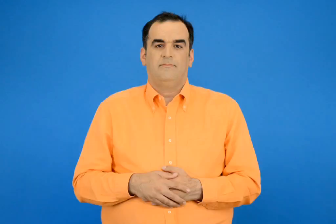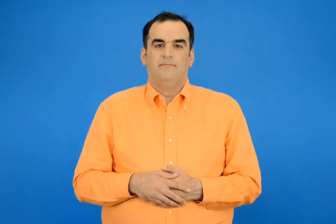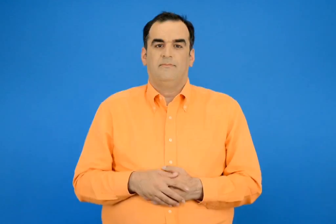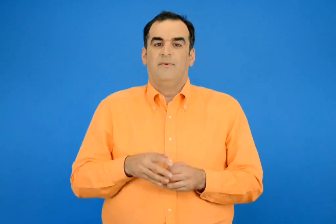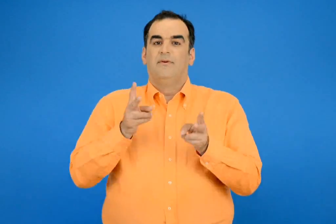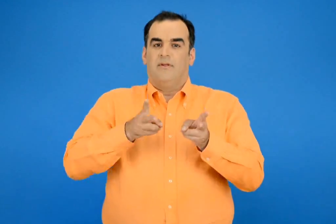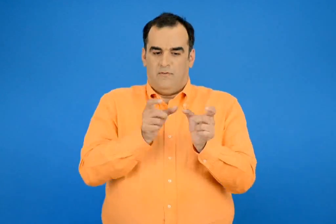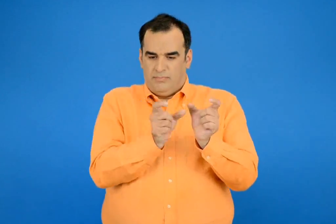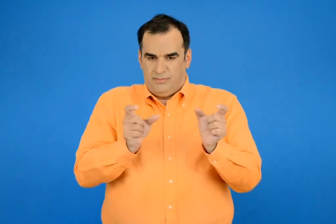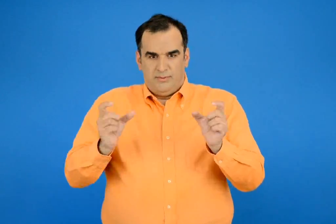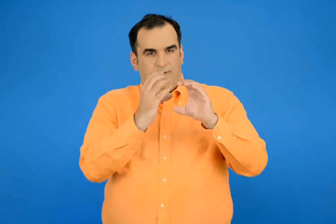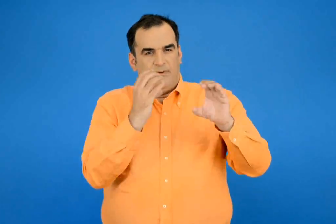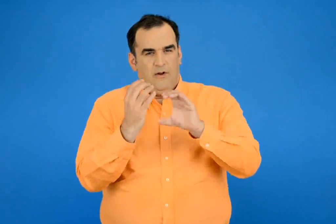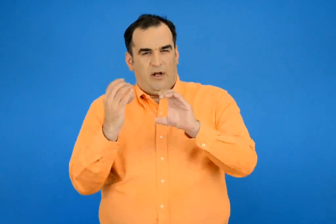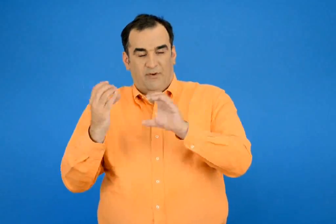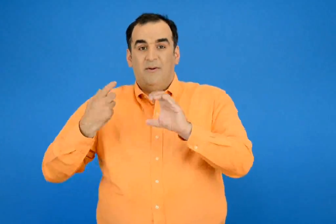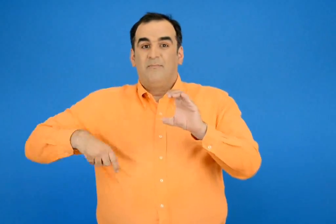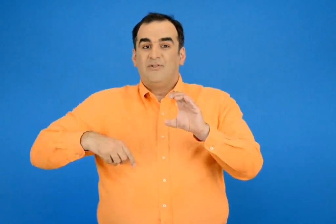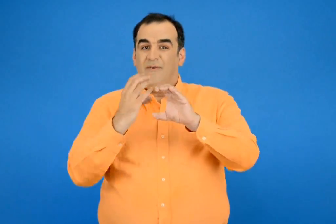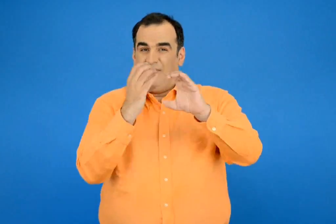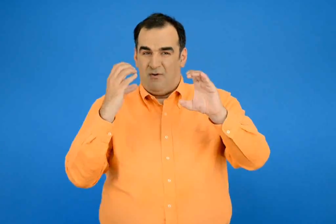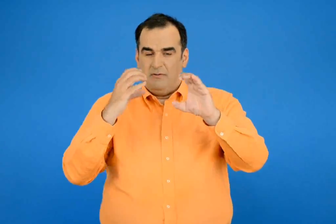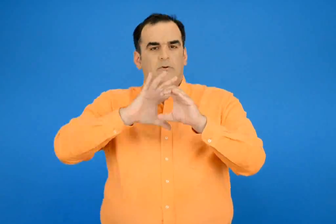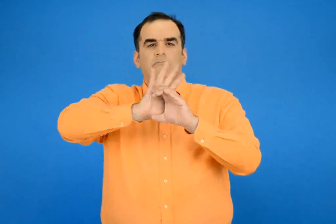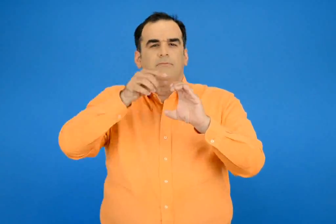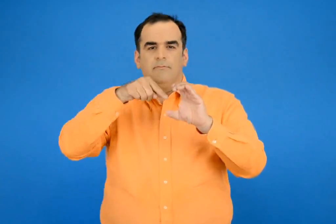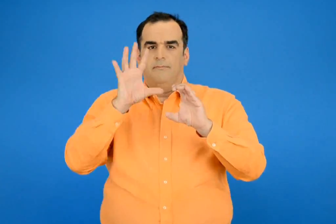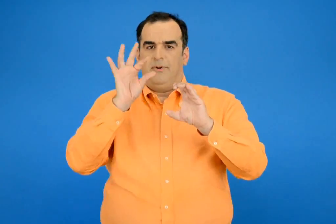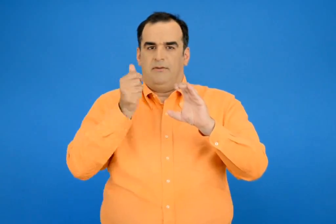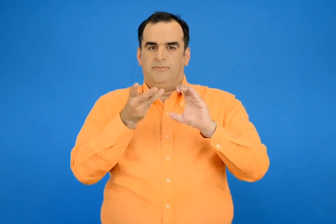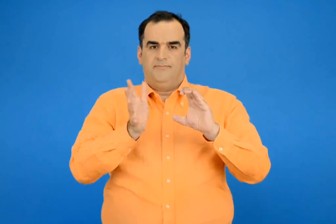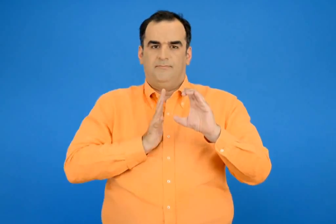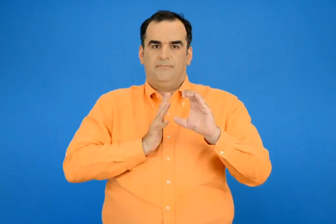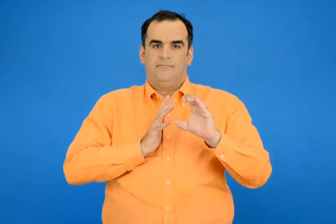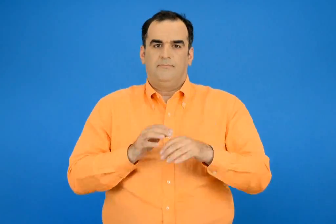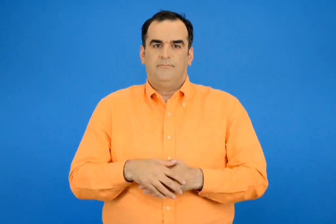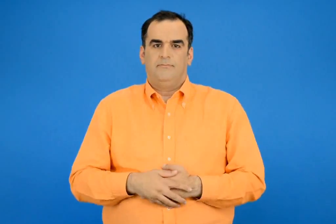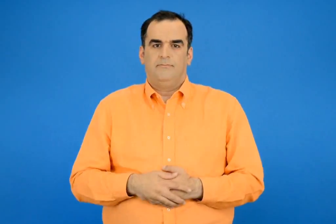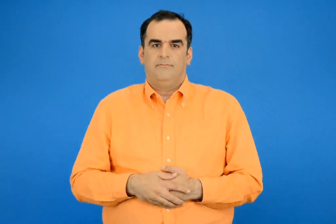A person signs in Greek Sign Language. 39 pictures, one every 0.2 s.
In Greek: σε κάθε βαγόνι πράσινο χωράνε 50 επιβάτες
